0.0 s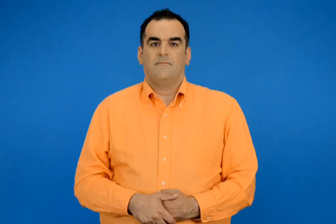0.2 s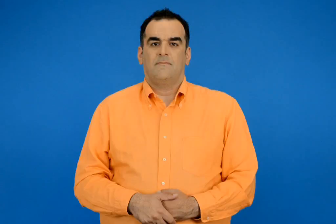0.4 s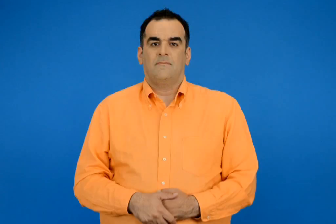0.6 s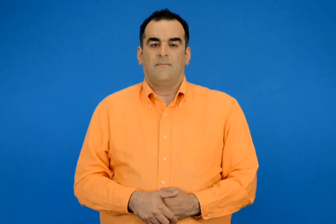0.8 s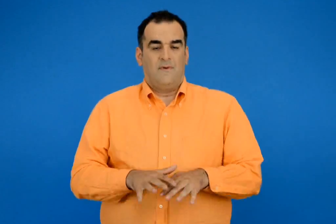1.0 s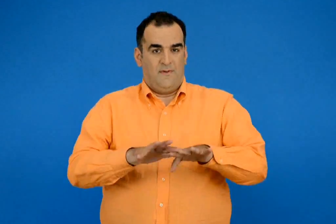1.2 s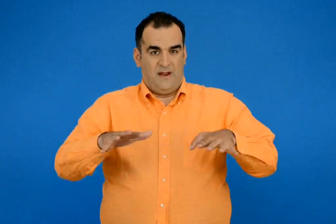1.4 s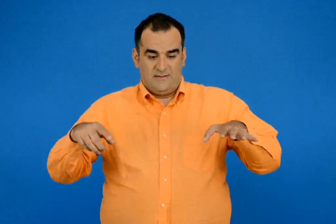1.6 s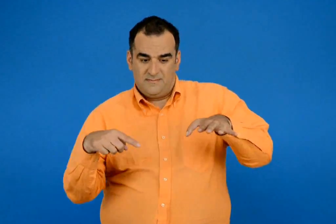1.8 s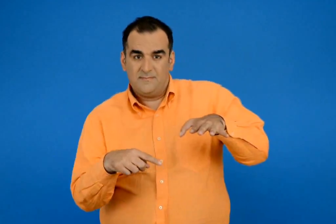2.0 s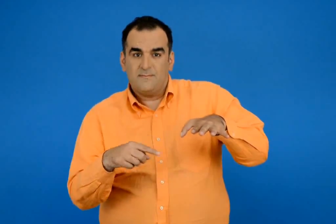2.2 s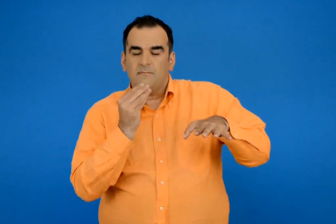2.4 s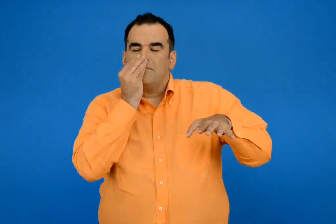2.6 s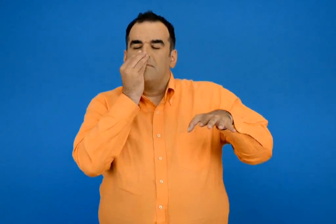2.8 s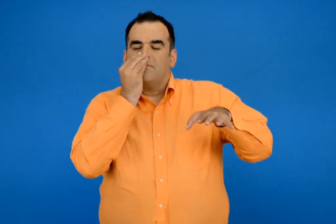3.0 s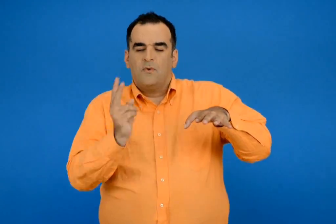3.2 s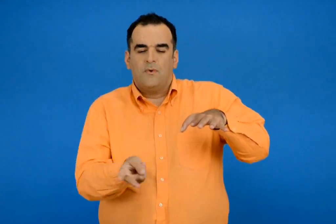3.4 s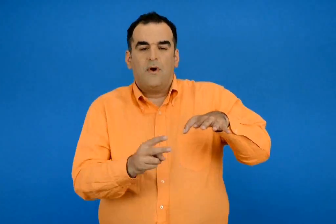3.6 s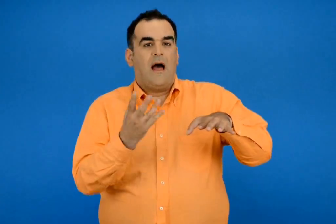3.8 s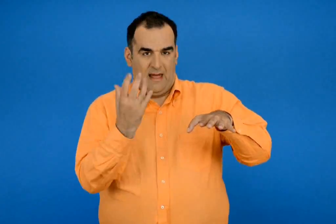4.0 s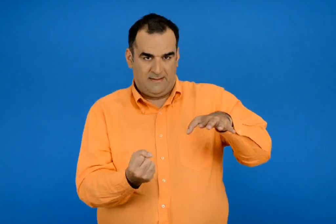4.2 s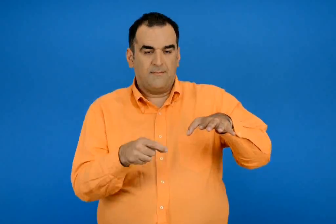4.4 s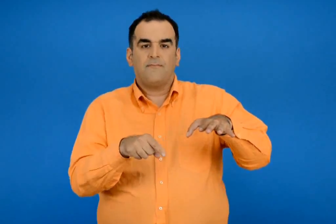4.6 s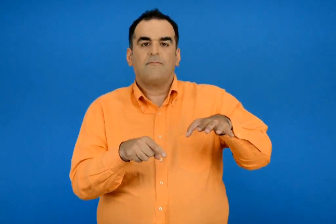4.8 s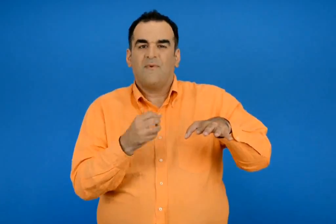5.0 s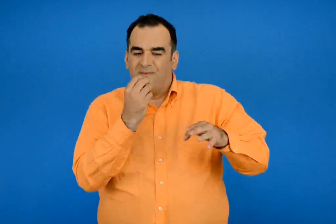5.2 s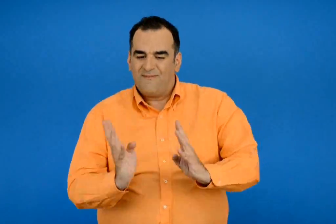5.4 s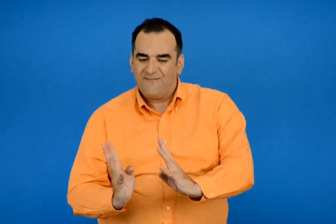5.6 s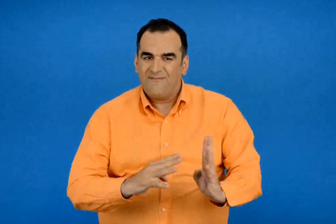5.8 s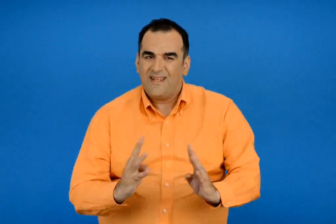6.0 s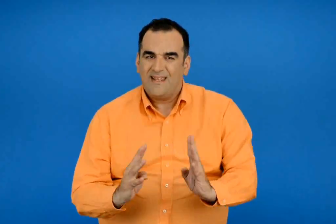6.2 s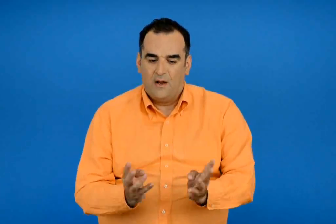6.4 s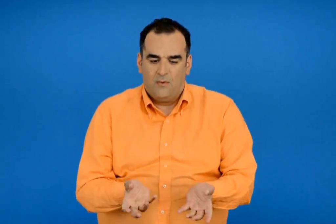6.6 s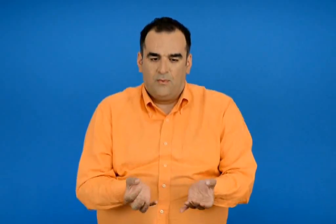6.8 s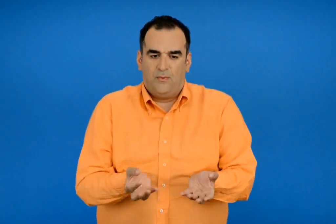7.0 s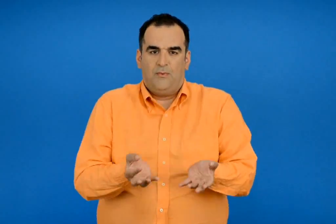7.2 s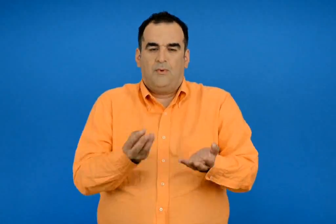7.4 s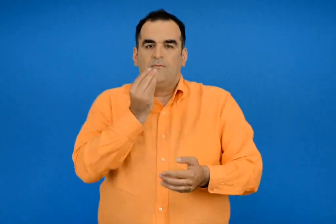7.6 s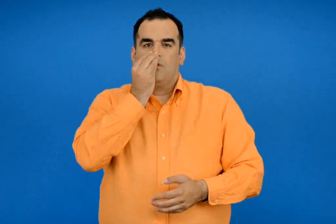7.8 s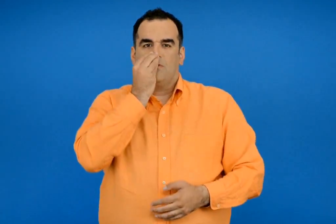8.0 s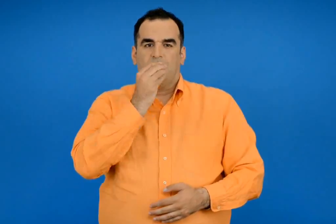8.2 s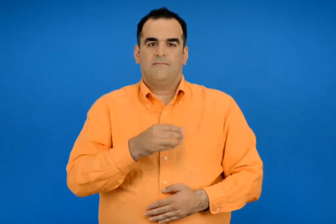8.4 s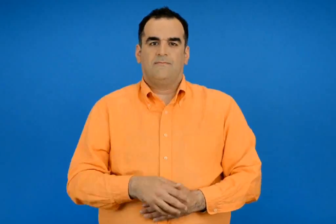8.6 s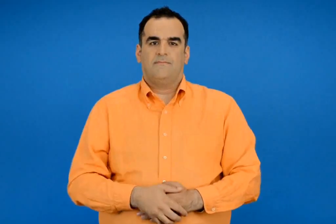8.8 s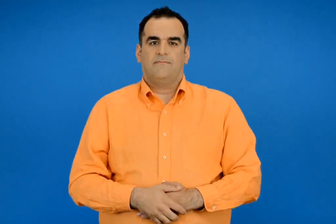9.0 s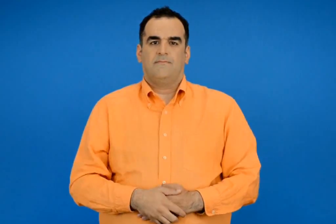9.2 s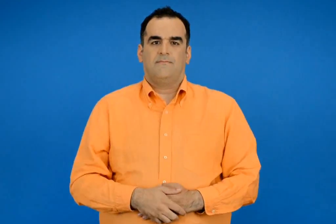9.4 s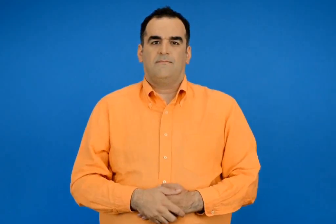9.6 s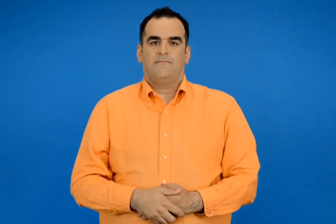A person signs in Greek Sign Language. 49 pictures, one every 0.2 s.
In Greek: η θάλασσα έχει οξυγόνο που το παράγουν φυτά όπως τα φύκια
